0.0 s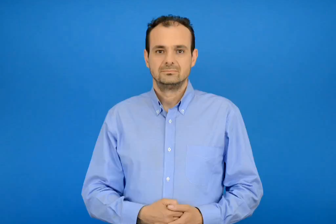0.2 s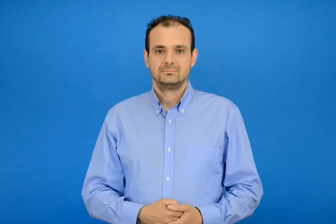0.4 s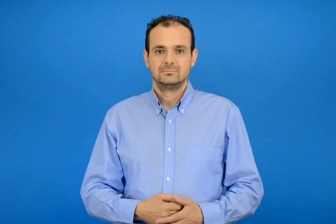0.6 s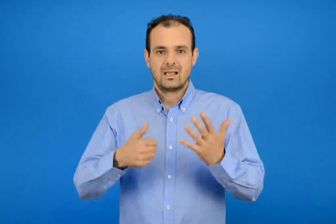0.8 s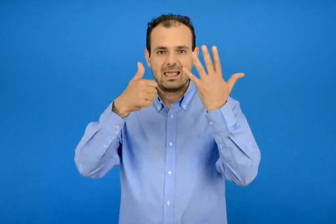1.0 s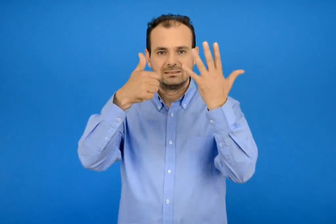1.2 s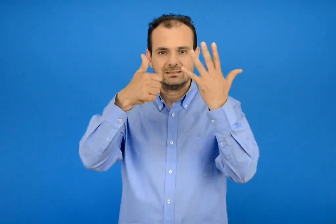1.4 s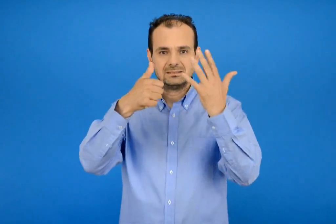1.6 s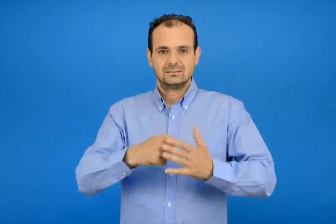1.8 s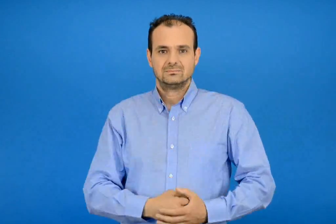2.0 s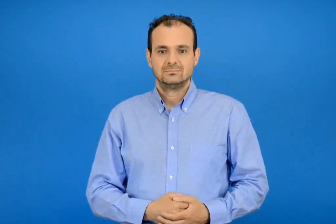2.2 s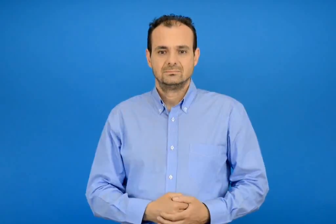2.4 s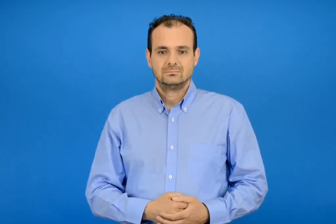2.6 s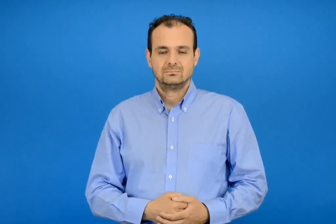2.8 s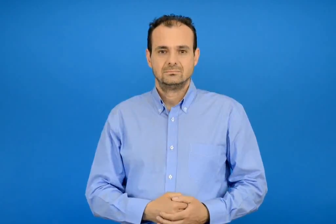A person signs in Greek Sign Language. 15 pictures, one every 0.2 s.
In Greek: έξι
